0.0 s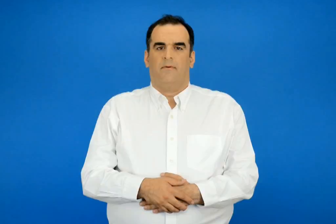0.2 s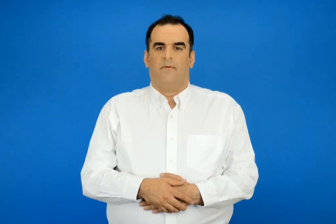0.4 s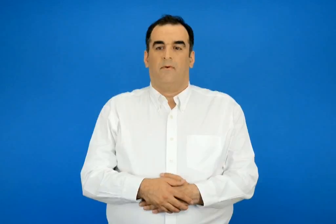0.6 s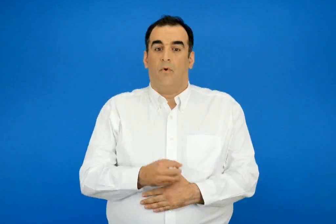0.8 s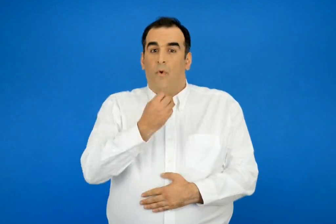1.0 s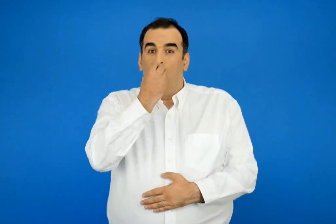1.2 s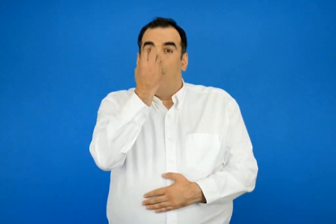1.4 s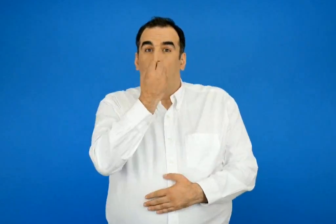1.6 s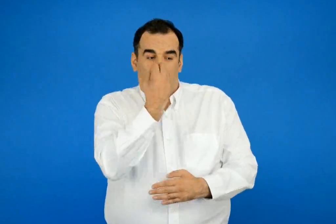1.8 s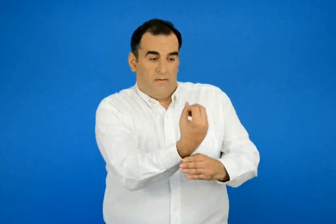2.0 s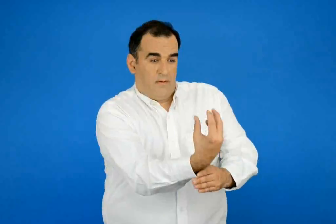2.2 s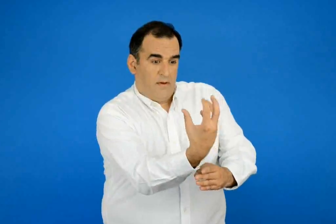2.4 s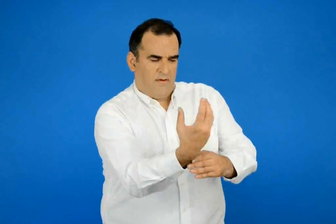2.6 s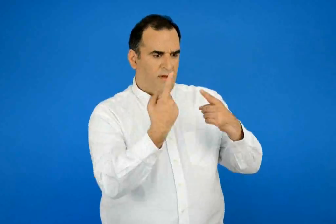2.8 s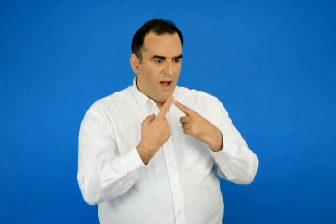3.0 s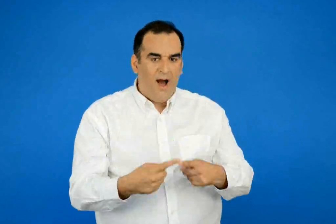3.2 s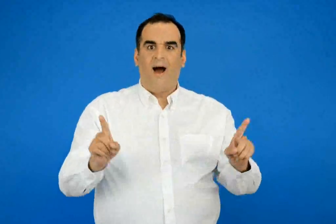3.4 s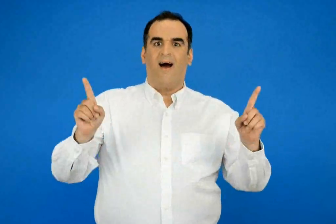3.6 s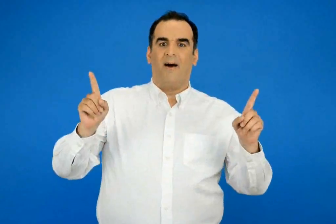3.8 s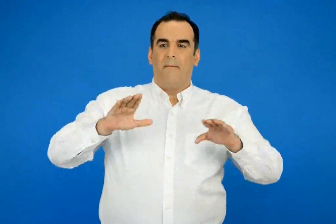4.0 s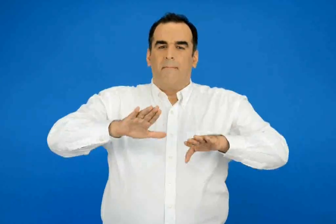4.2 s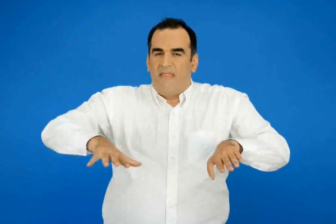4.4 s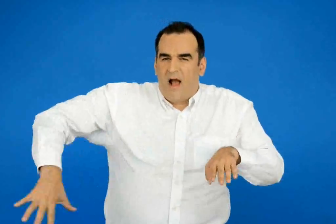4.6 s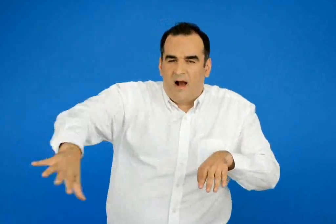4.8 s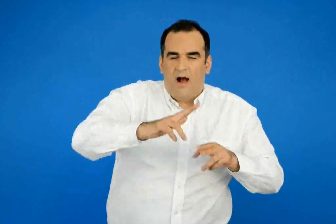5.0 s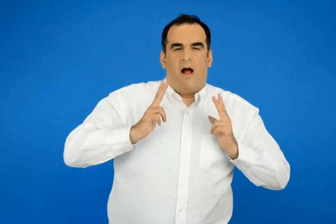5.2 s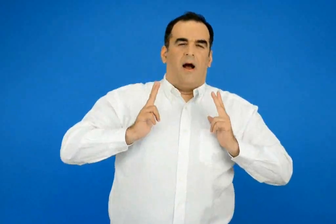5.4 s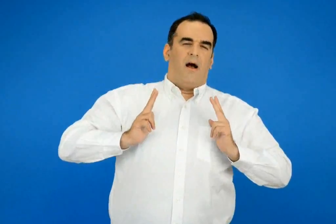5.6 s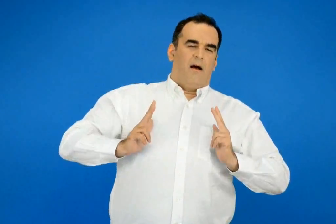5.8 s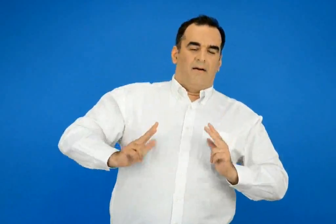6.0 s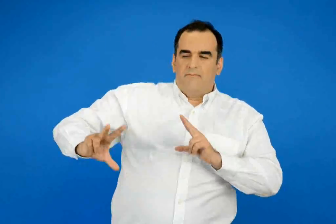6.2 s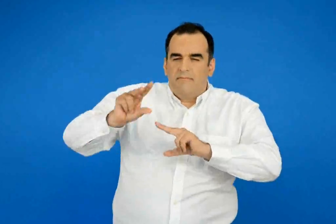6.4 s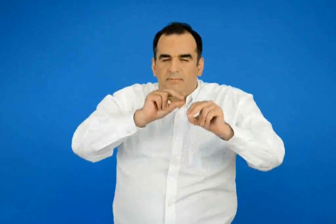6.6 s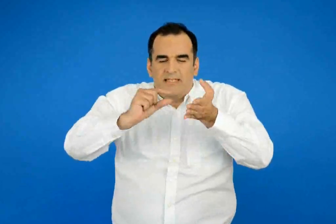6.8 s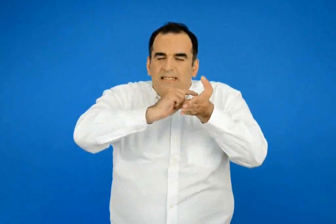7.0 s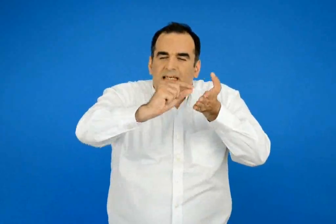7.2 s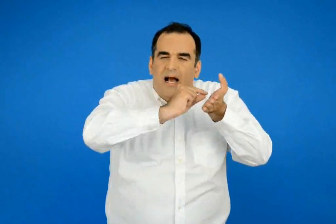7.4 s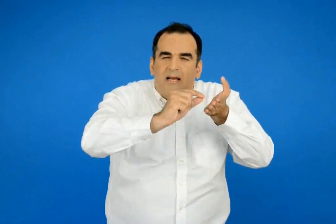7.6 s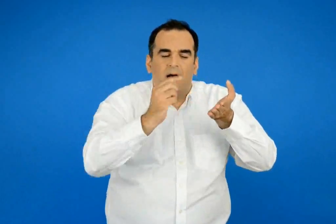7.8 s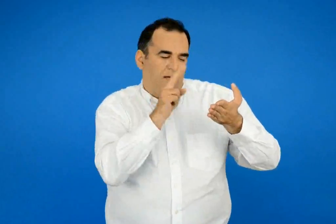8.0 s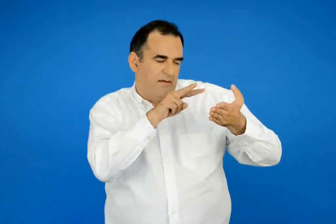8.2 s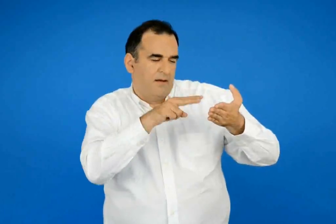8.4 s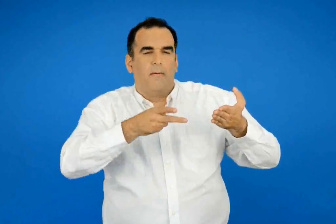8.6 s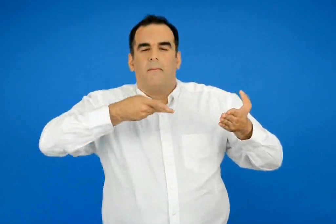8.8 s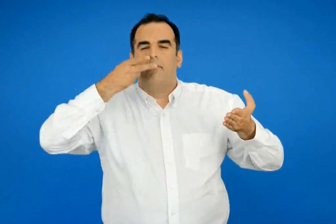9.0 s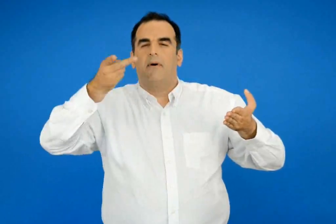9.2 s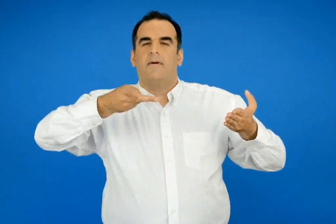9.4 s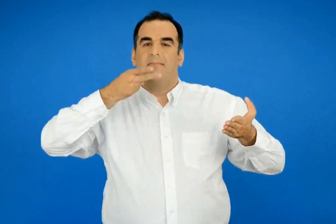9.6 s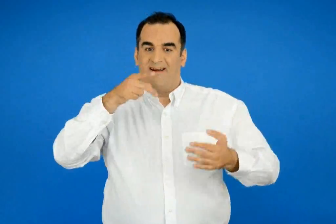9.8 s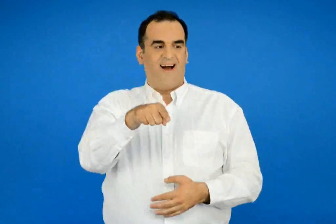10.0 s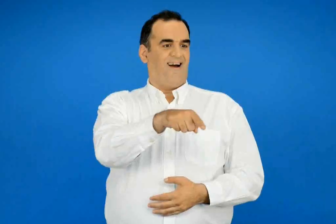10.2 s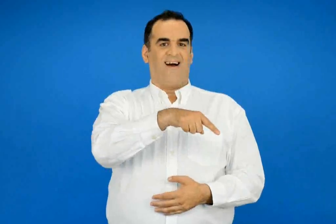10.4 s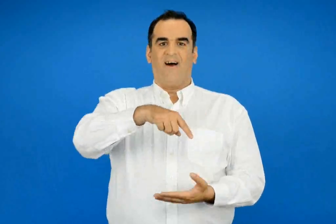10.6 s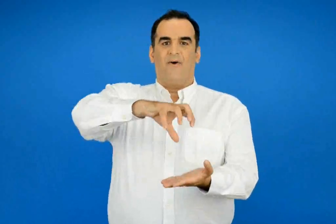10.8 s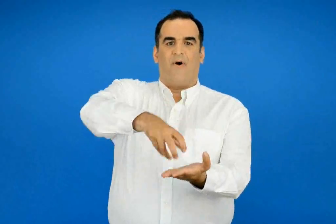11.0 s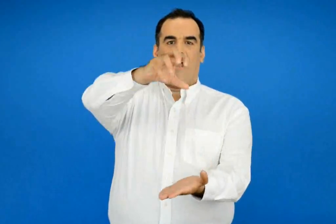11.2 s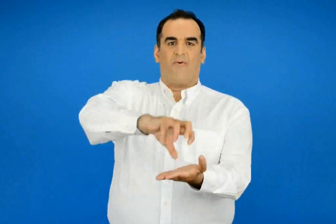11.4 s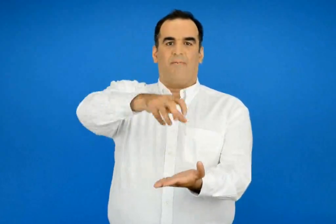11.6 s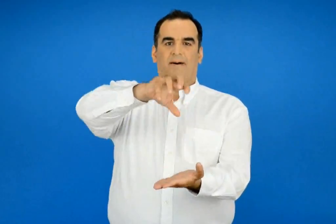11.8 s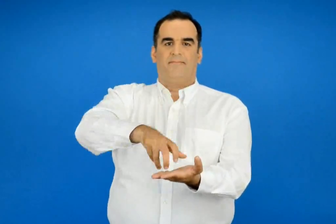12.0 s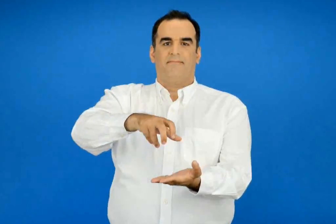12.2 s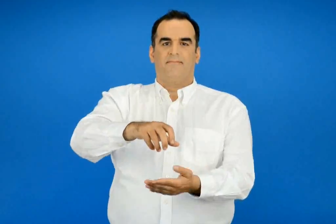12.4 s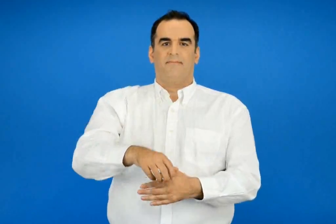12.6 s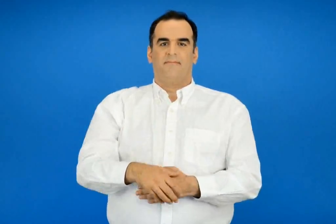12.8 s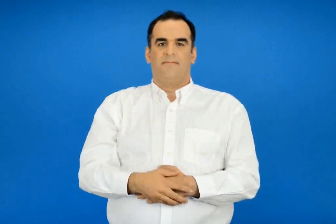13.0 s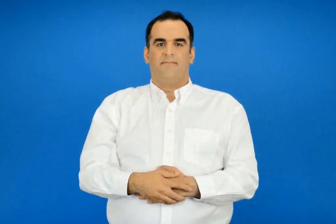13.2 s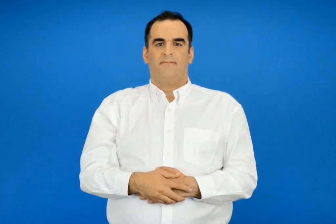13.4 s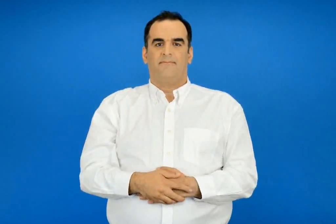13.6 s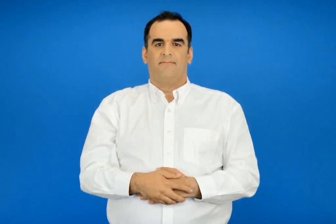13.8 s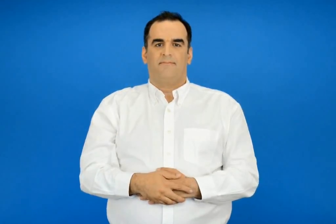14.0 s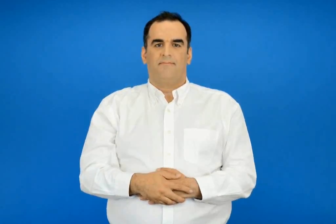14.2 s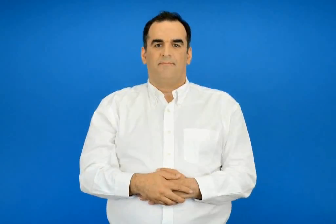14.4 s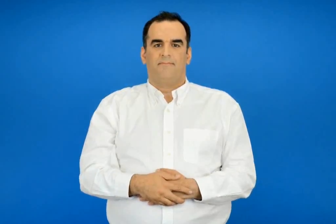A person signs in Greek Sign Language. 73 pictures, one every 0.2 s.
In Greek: με περίεργα λουλούδια και παιδιά ευτυχισμένα που μιλούσαν με στιχάκια και διάβαζαν ποιήματα ήταν η χωχαρουπα
